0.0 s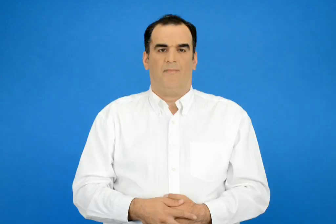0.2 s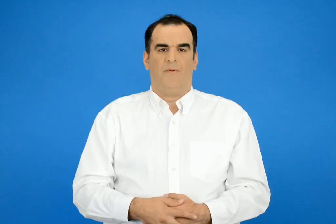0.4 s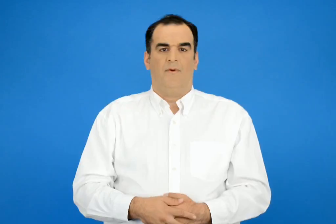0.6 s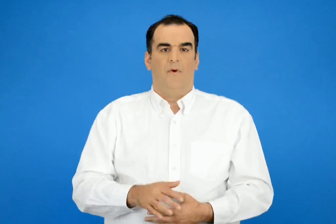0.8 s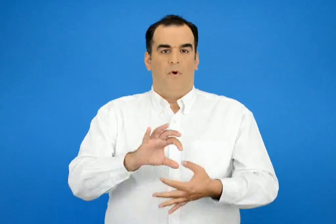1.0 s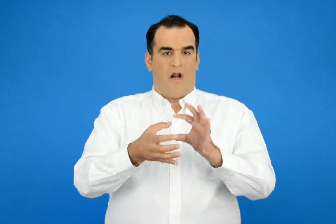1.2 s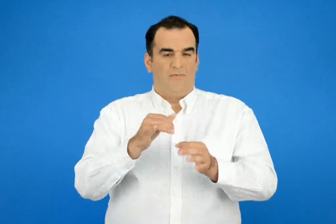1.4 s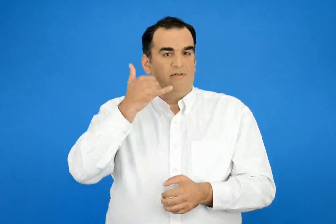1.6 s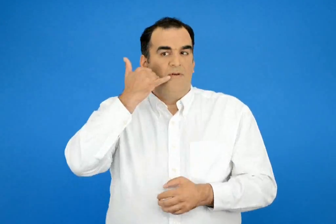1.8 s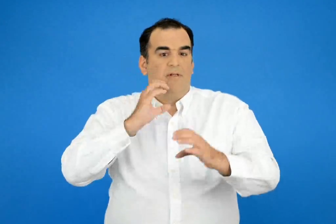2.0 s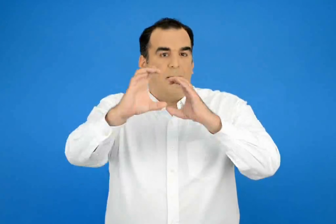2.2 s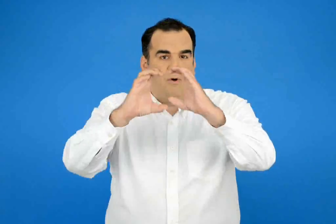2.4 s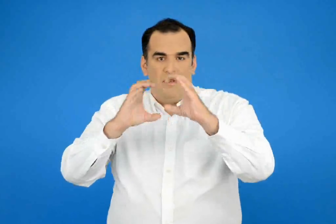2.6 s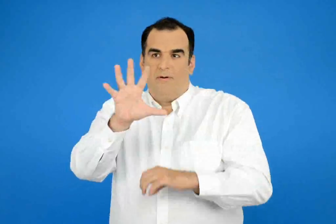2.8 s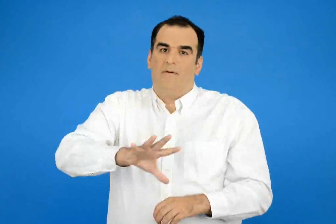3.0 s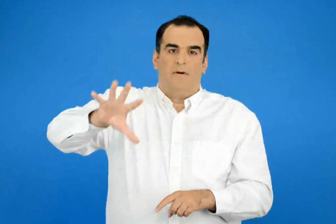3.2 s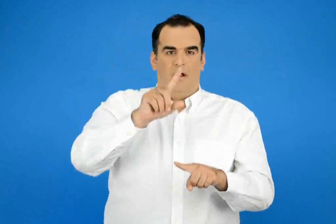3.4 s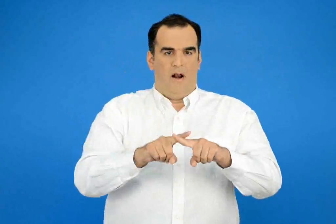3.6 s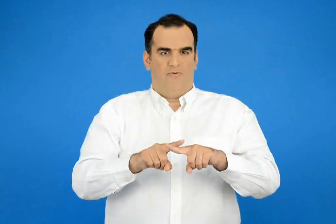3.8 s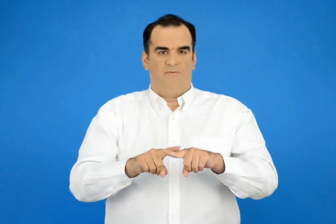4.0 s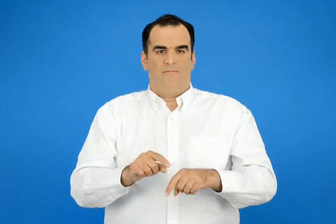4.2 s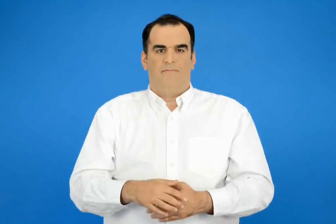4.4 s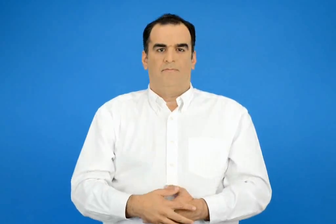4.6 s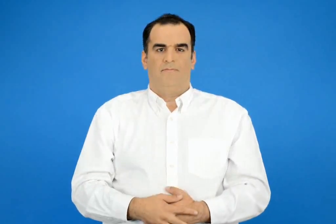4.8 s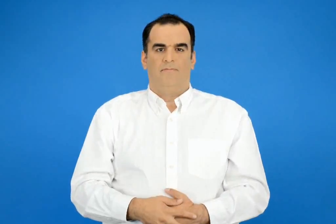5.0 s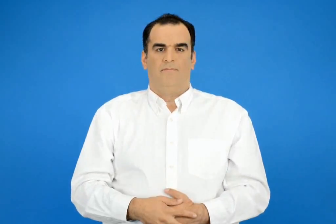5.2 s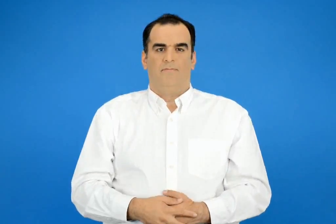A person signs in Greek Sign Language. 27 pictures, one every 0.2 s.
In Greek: οργανισμός τηλεπικοινωνίων ελλάδος
